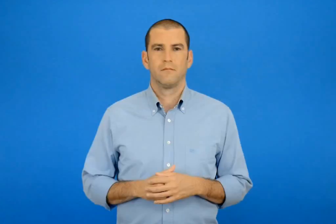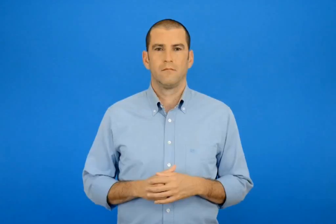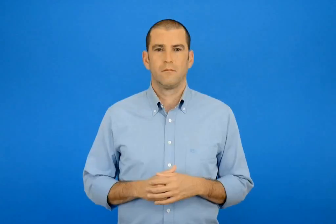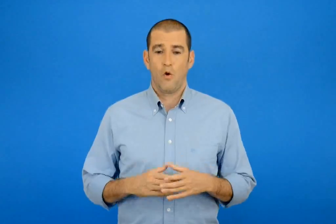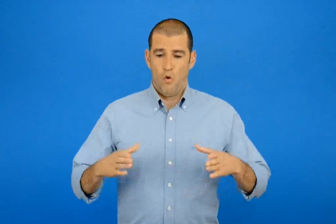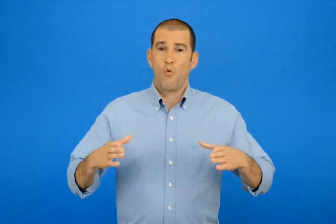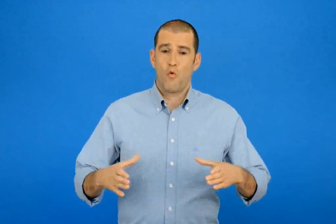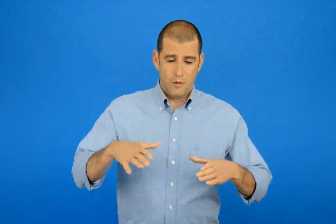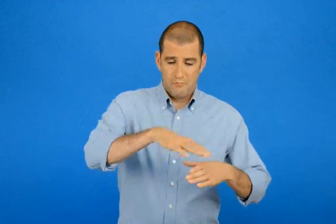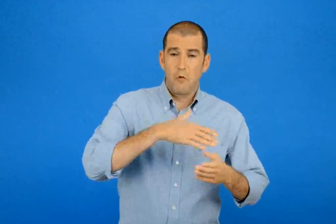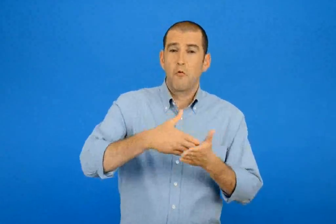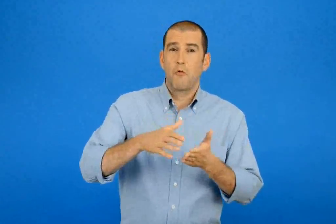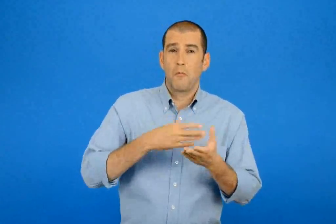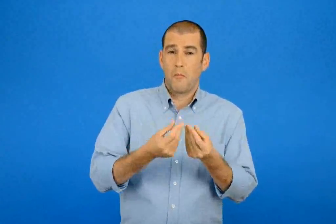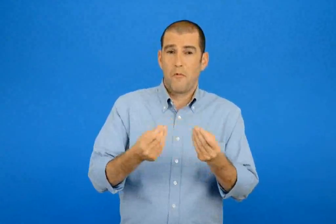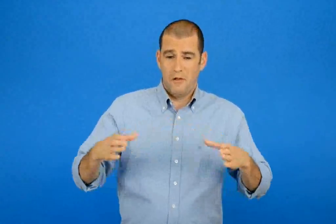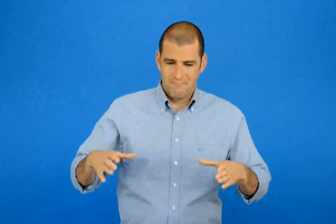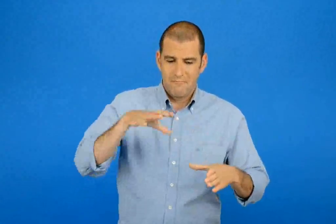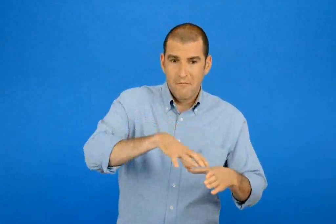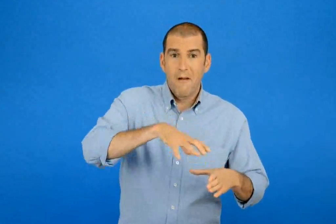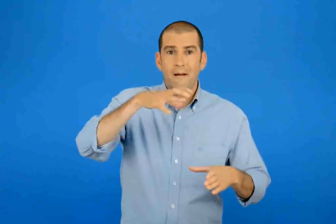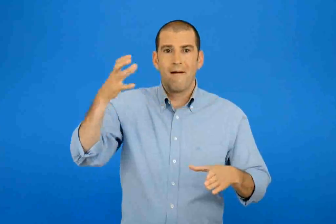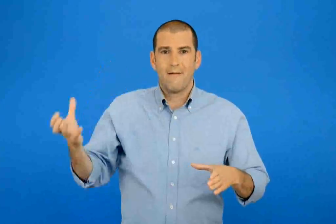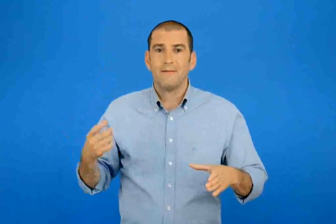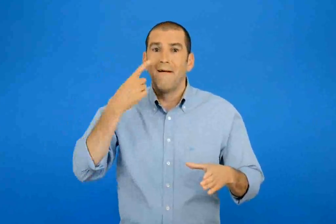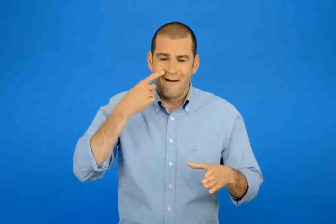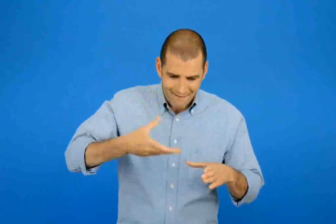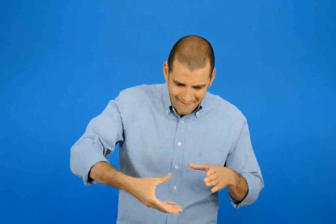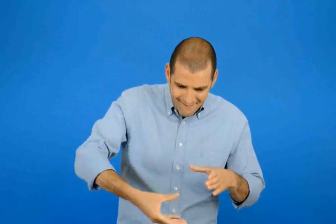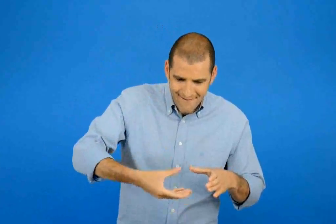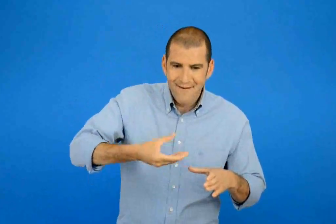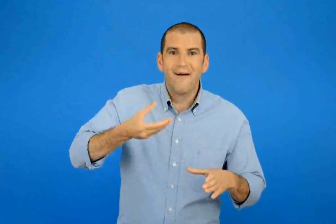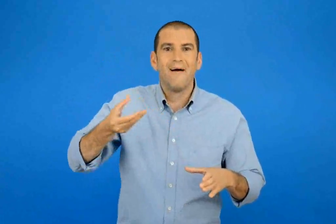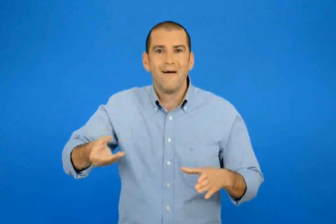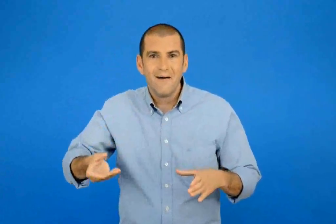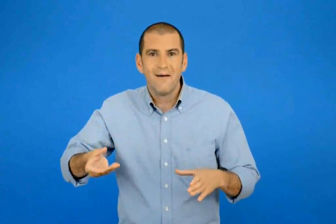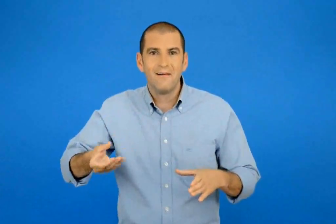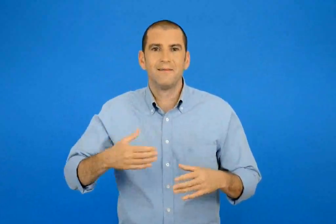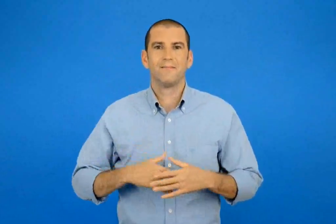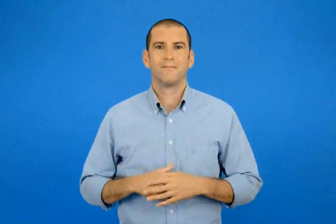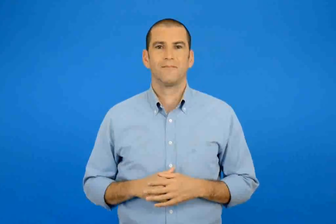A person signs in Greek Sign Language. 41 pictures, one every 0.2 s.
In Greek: άνοιξε το πολύχρωμο κουτί της και να τι έβγαλε
